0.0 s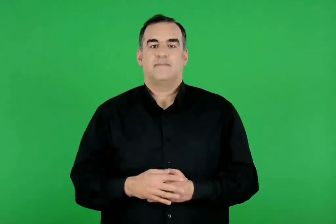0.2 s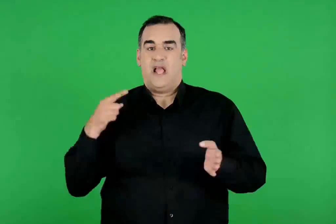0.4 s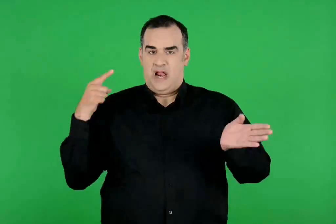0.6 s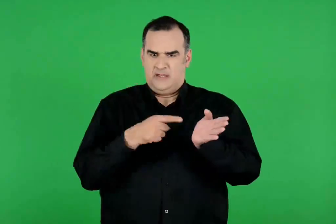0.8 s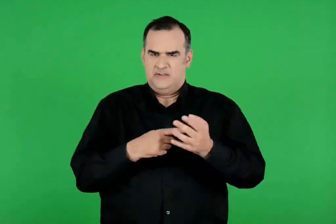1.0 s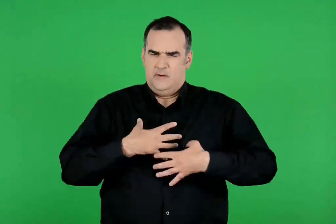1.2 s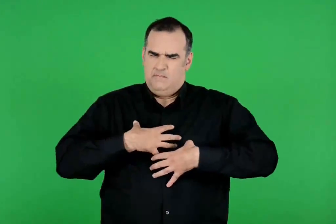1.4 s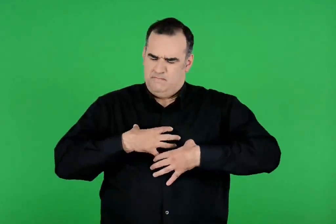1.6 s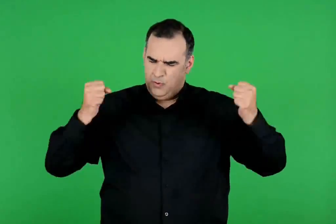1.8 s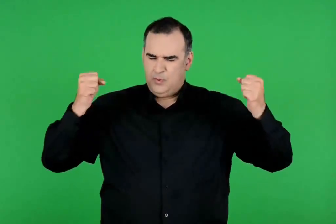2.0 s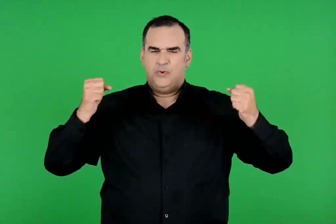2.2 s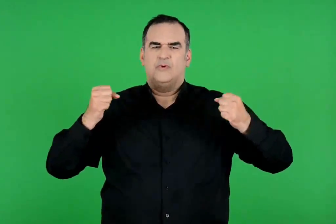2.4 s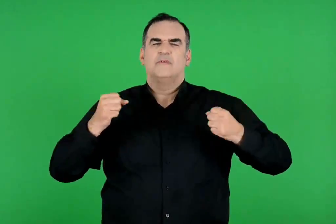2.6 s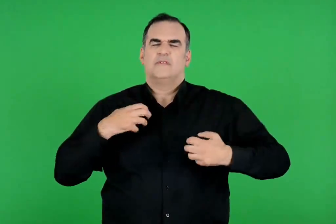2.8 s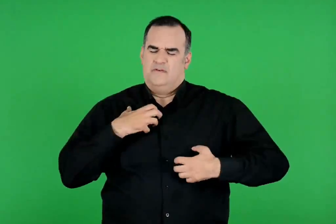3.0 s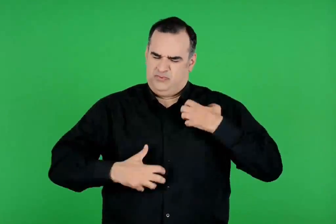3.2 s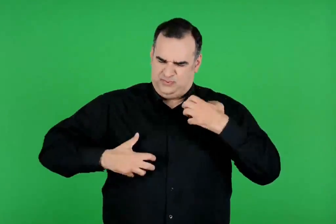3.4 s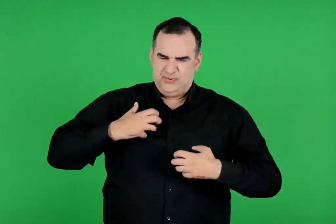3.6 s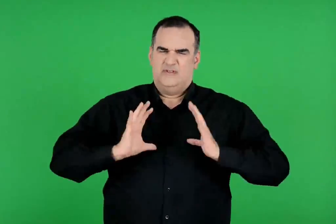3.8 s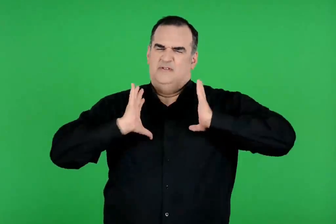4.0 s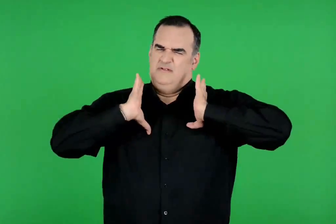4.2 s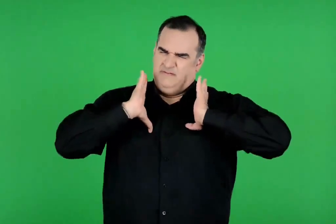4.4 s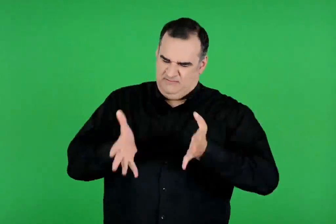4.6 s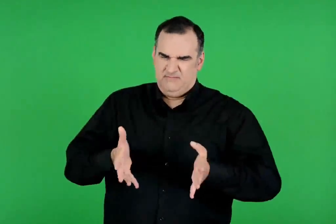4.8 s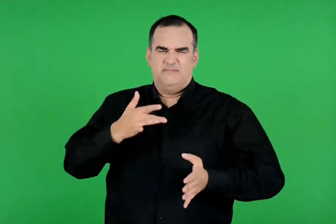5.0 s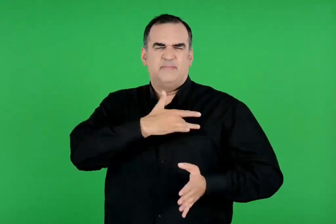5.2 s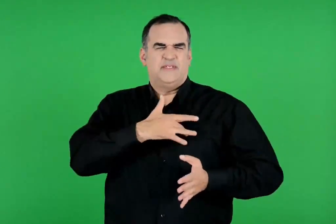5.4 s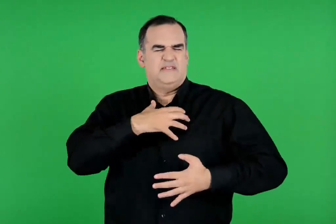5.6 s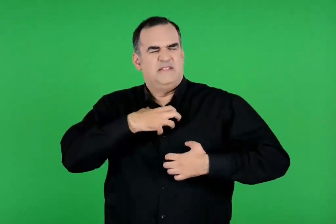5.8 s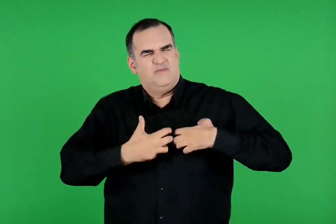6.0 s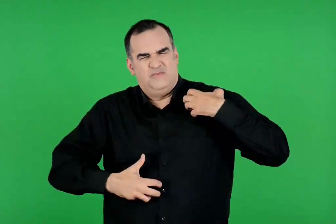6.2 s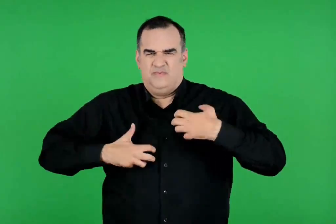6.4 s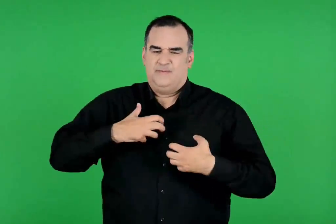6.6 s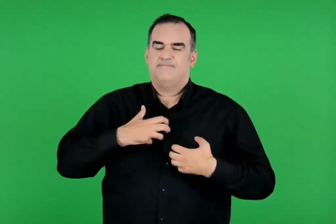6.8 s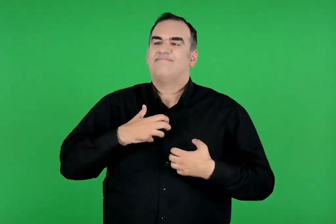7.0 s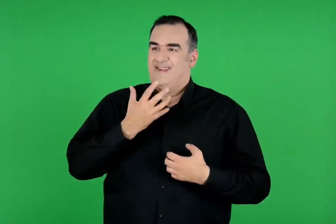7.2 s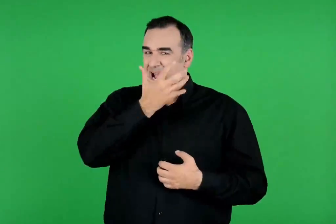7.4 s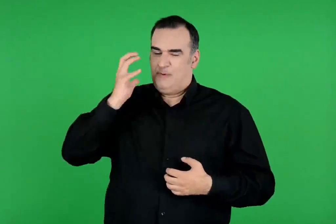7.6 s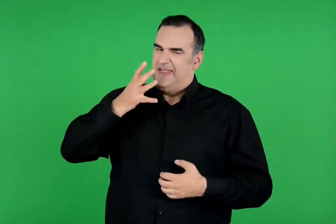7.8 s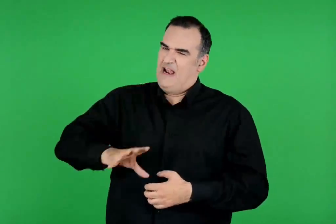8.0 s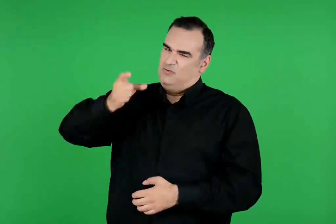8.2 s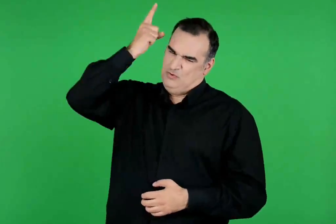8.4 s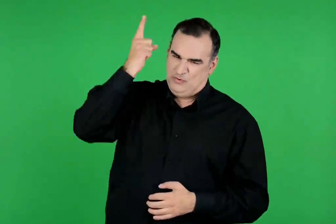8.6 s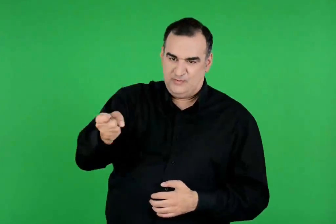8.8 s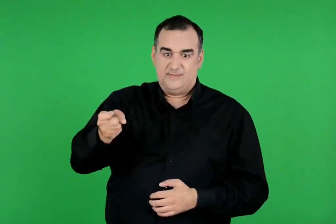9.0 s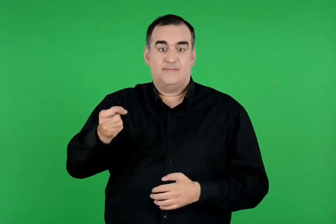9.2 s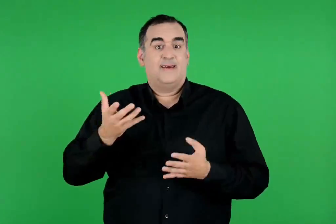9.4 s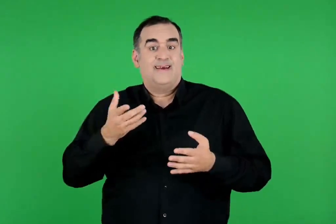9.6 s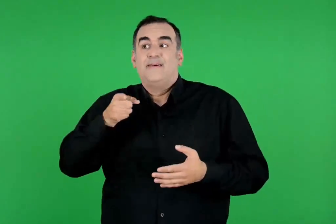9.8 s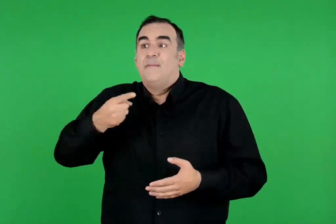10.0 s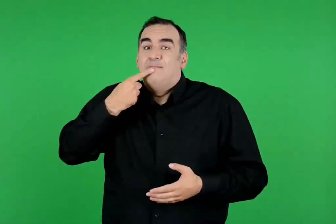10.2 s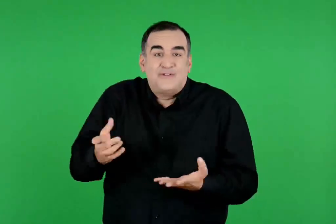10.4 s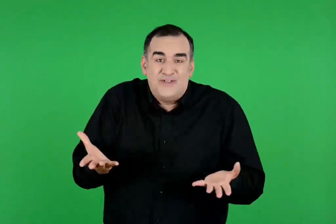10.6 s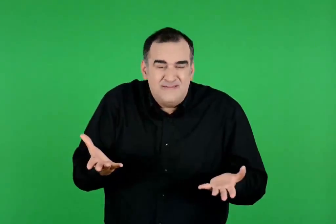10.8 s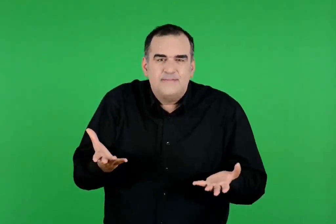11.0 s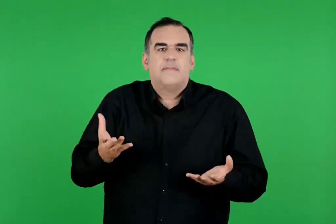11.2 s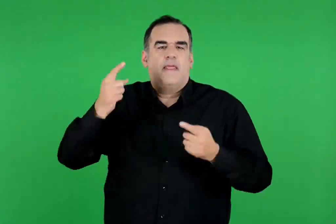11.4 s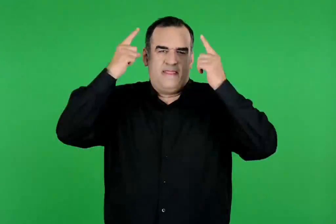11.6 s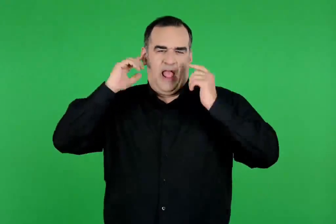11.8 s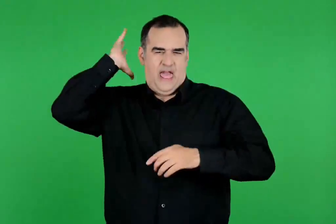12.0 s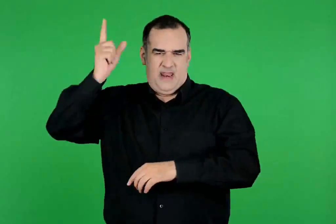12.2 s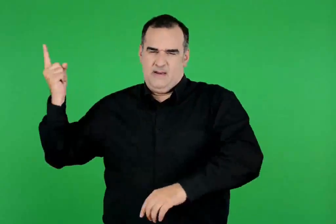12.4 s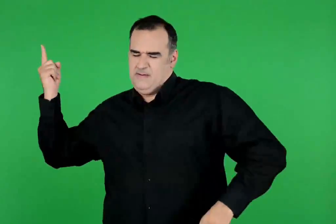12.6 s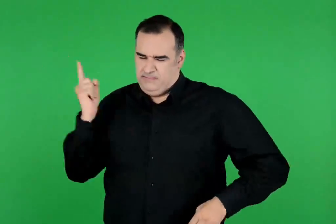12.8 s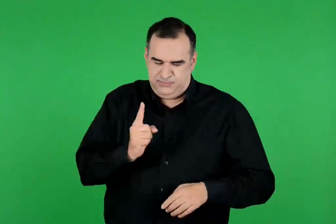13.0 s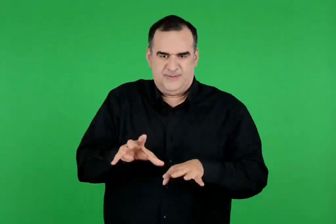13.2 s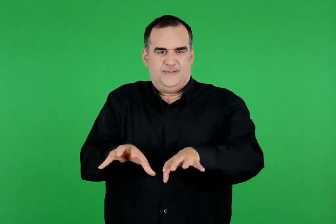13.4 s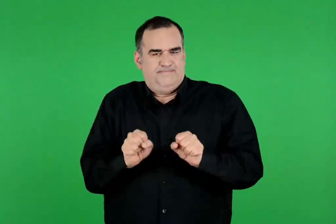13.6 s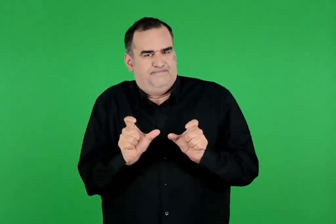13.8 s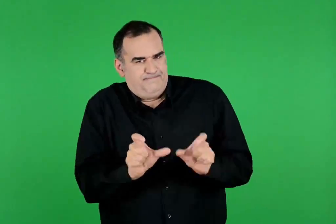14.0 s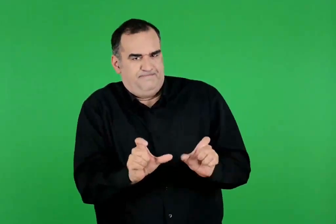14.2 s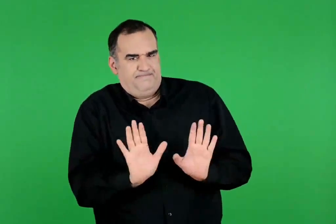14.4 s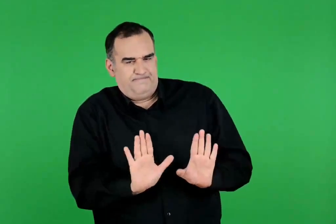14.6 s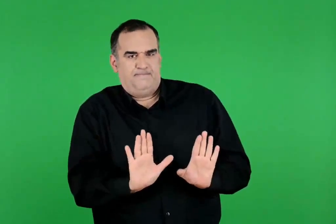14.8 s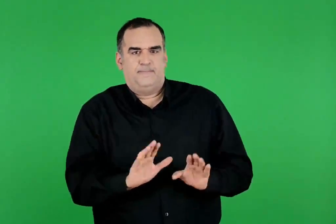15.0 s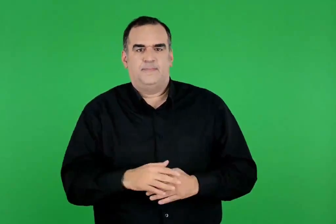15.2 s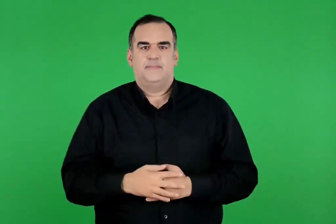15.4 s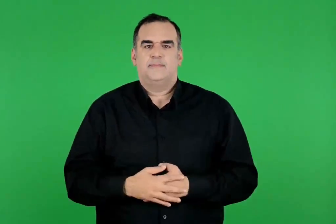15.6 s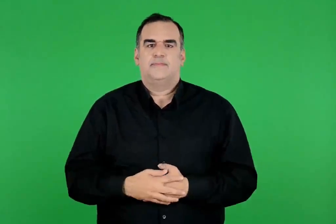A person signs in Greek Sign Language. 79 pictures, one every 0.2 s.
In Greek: θύμωσε ο αχιλλέας πολύ , μίσος και οργή γέμισαν την ψυχή του. θέλησε να σκοτώσει τον αγαμέμνονα για την προσβολή που του έκανε , μα έτρεξε η θεά αθηνά και τον συγκράτησε
